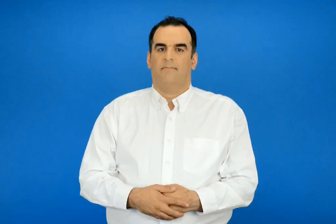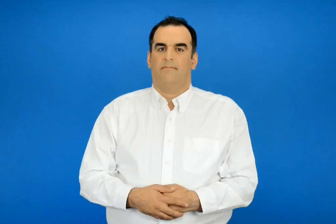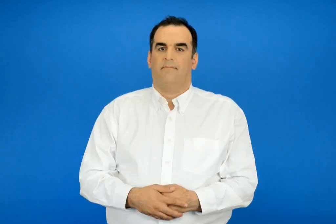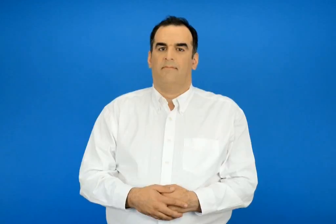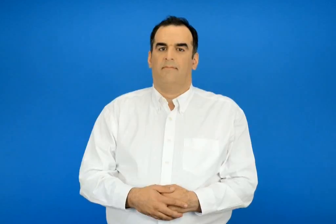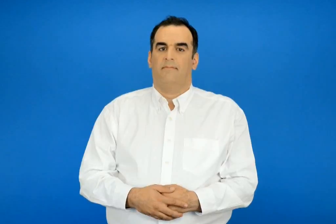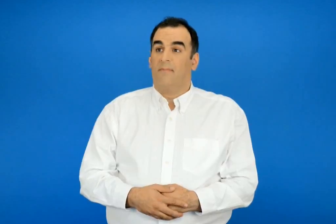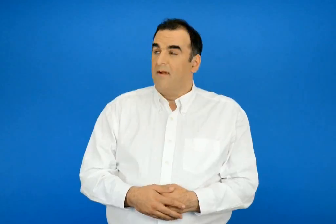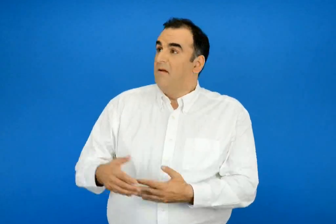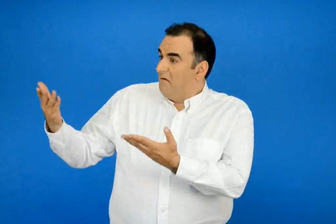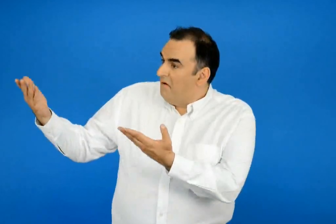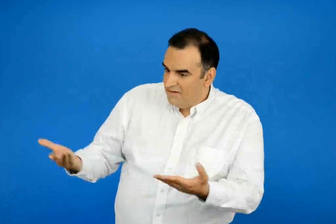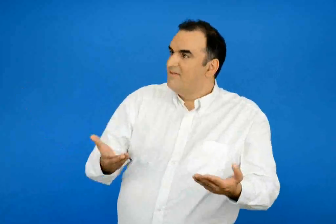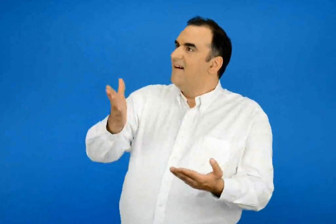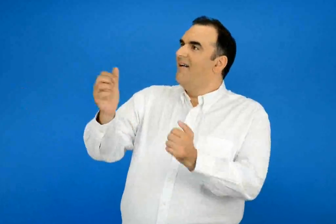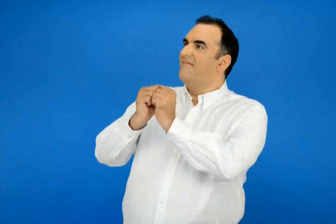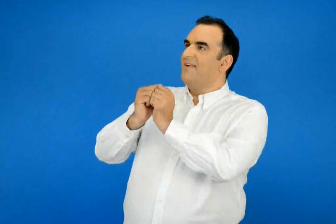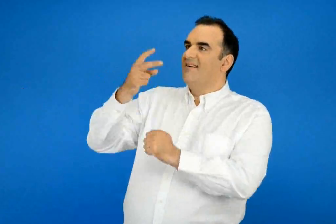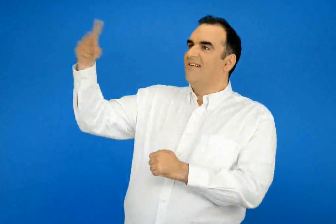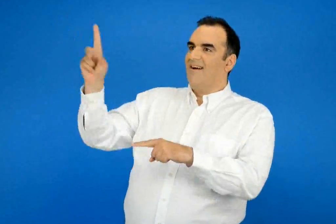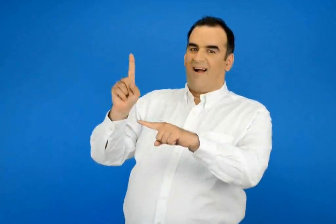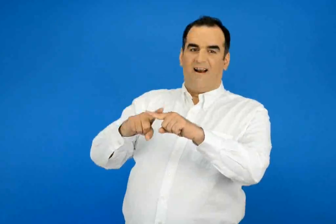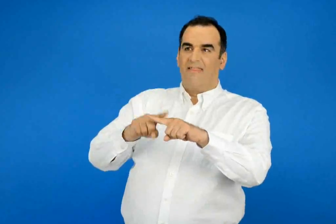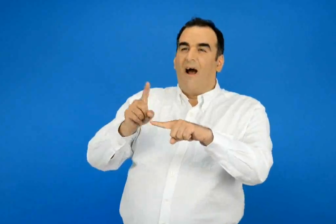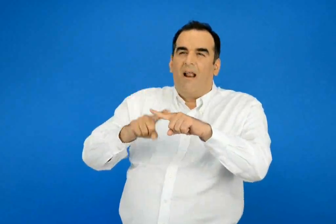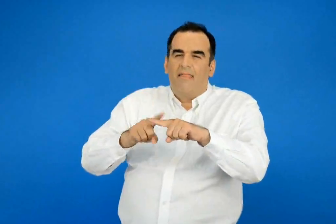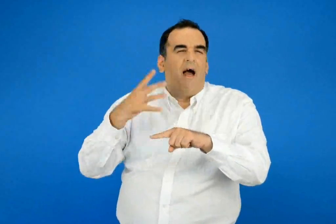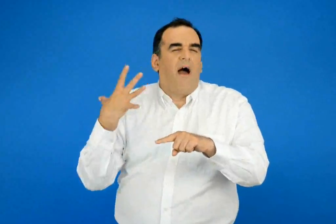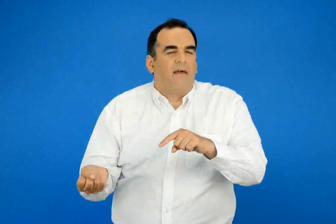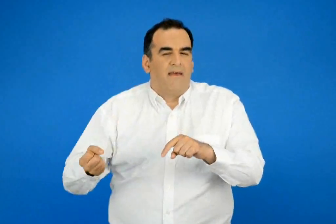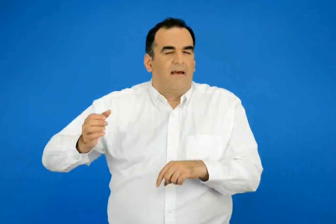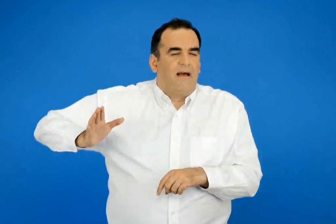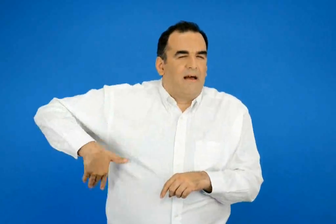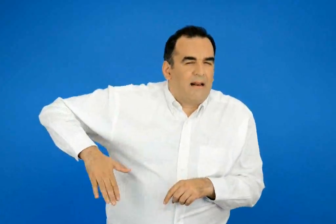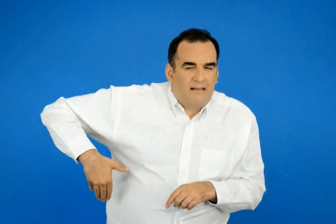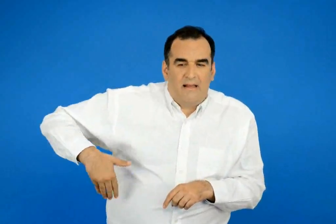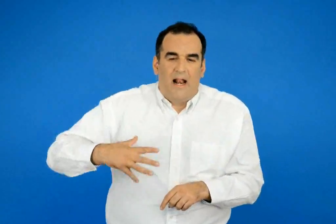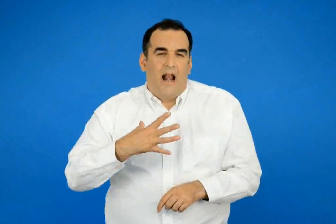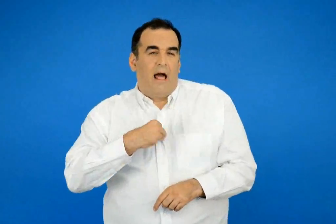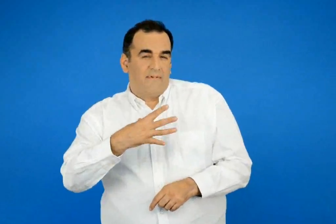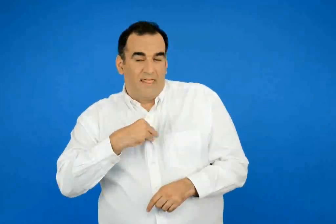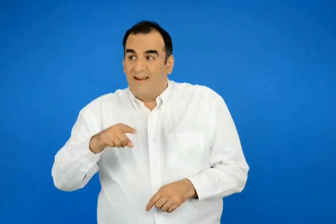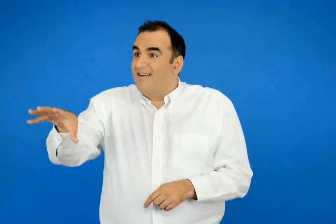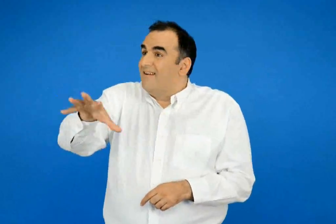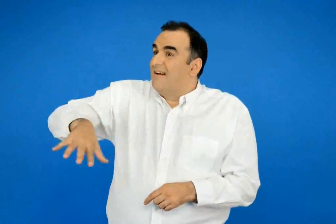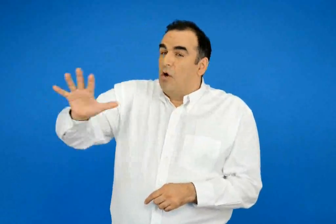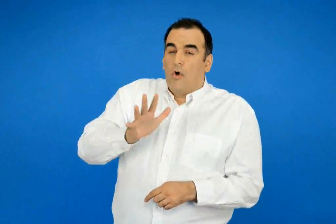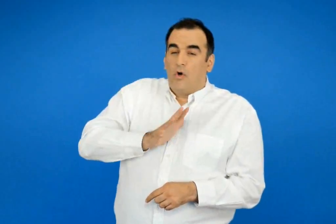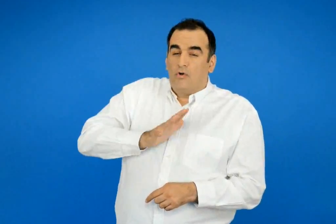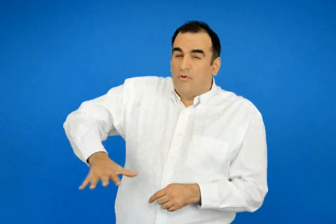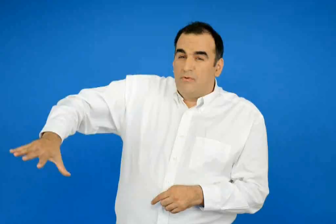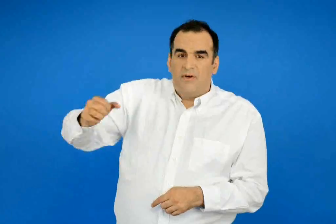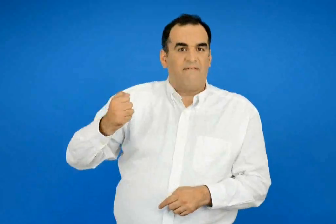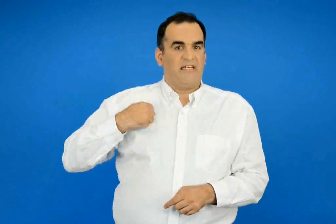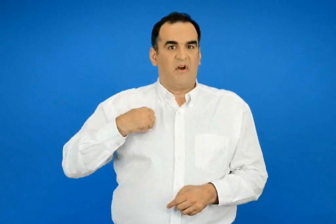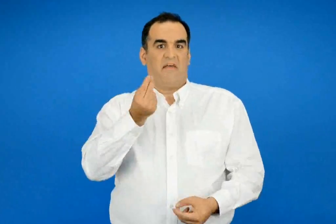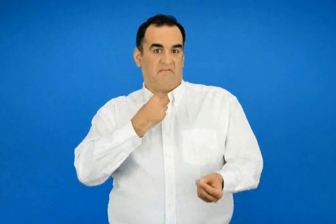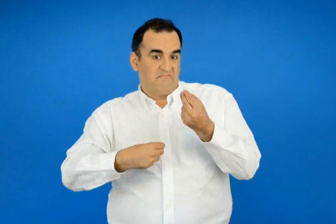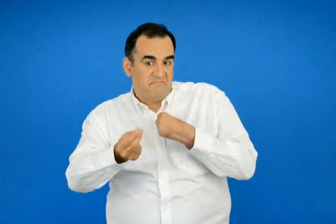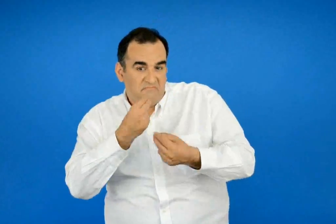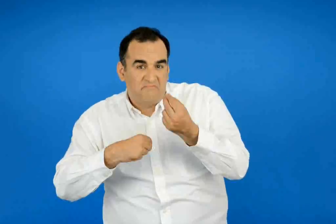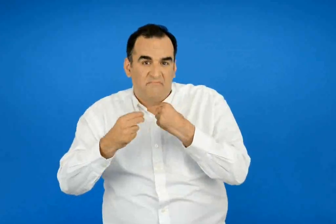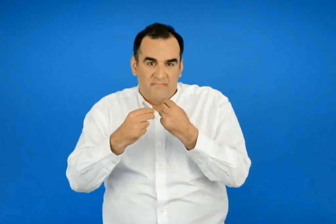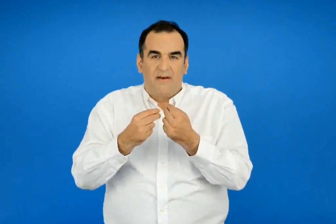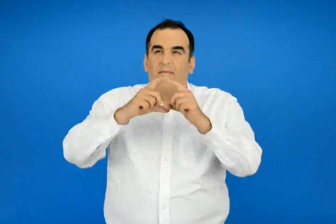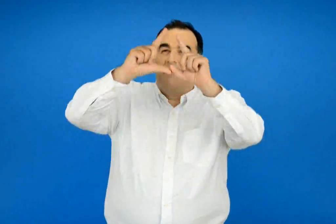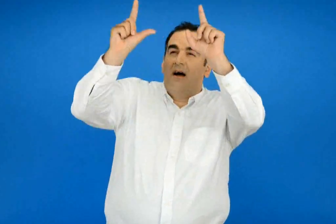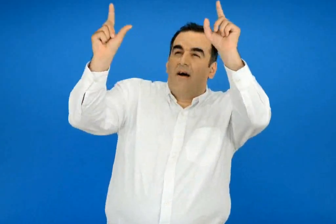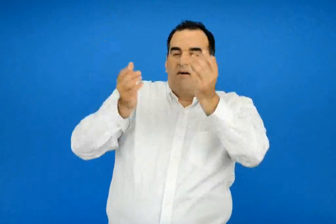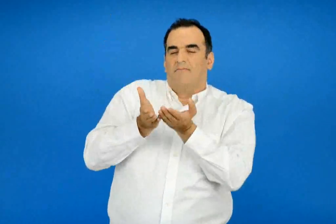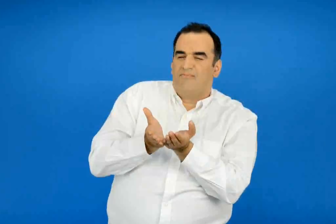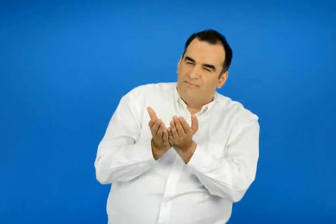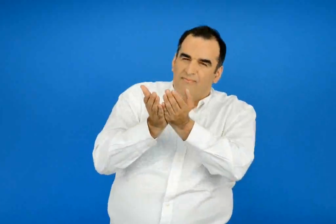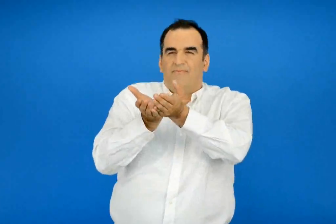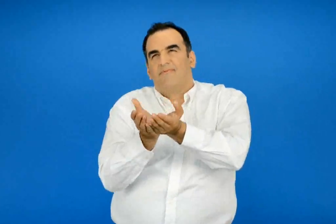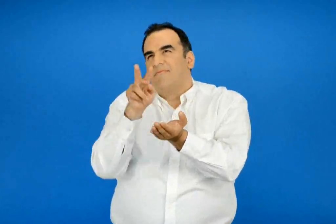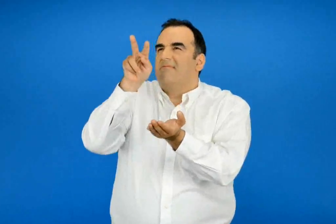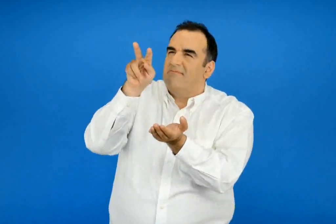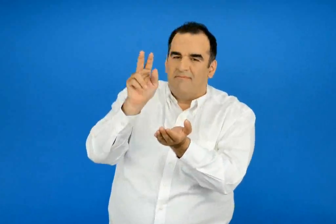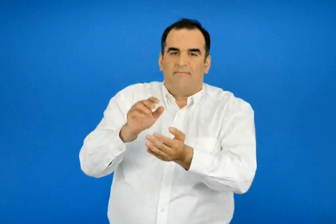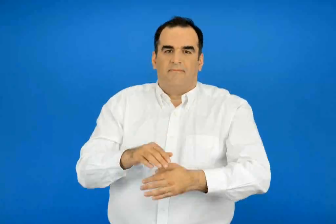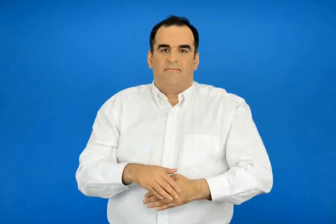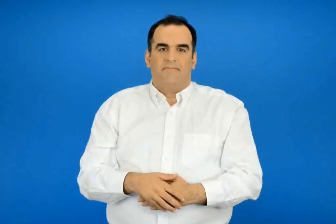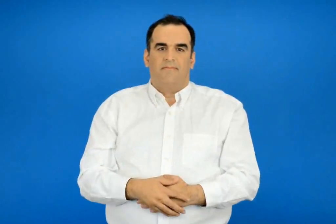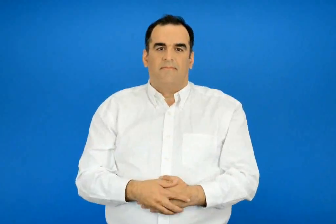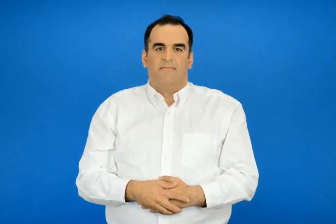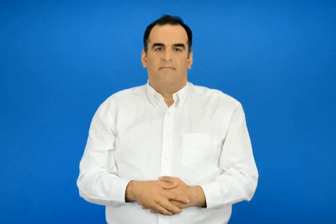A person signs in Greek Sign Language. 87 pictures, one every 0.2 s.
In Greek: καλώς τους φίλους από την ελλάδα που έχει την κρήτη και τη λευκάδα κι ο κόσμος τρώει τη φασολάδα και πάει βαρκάδα στη φεγγαράδα
